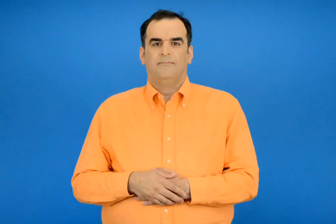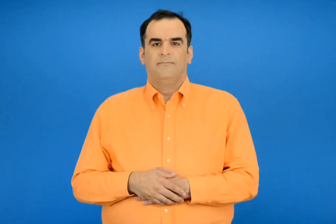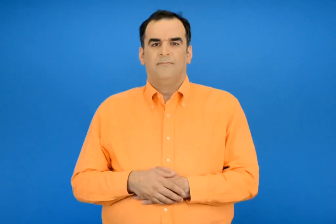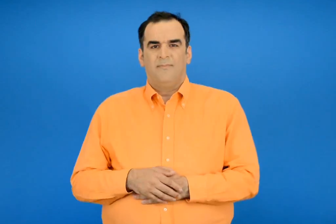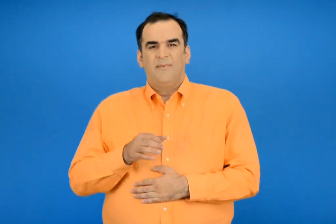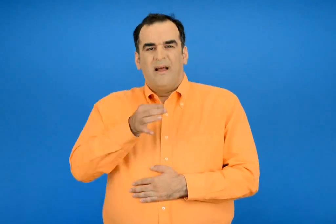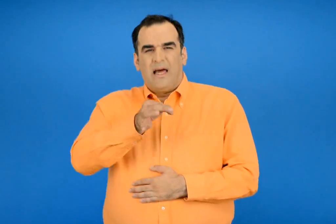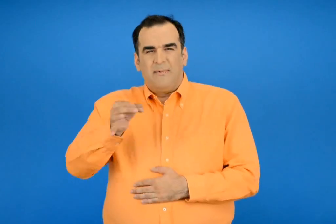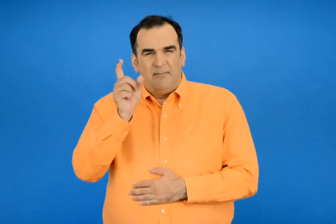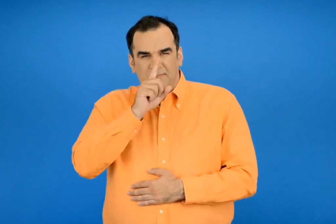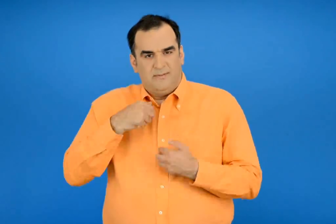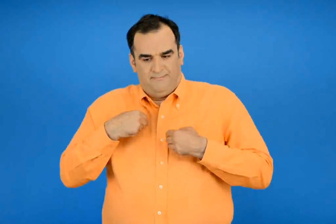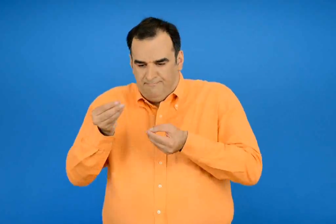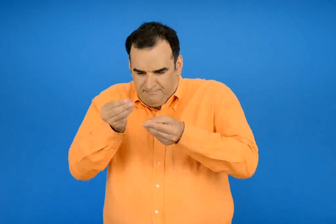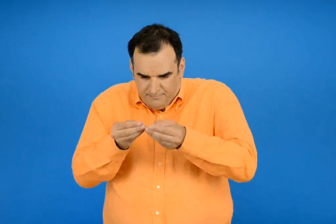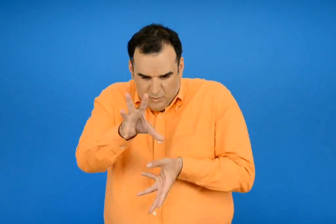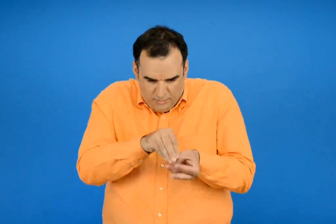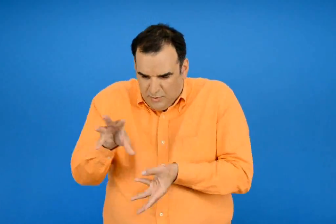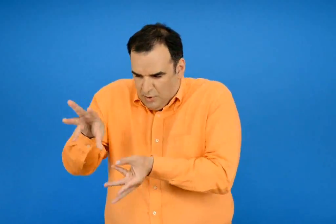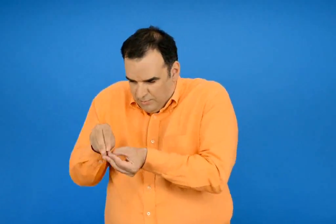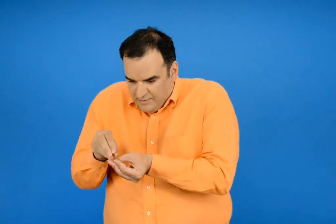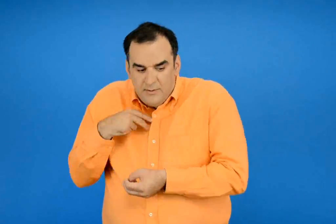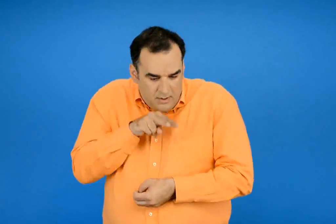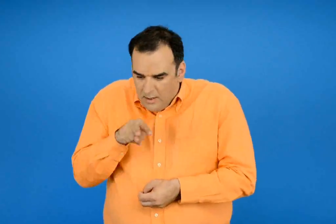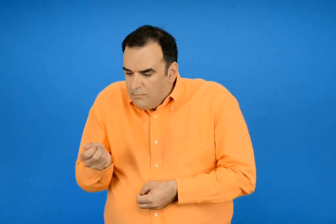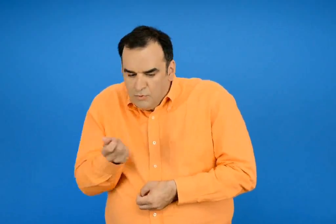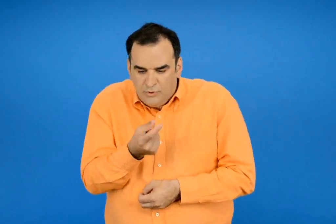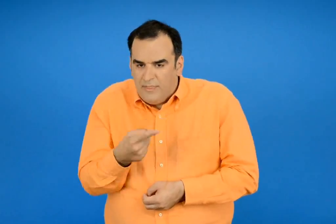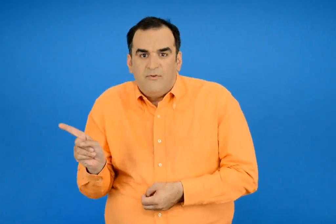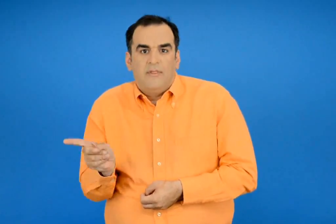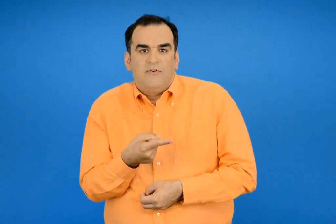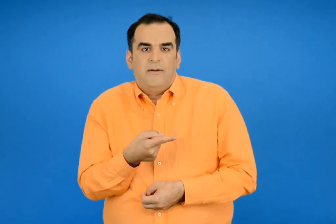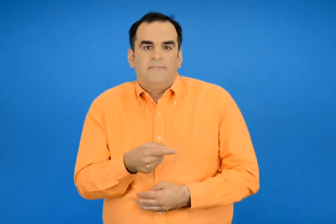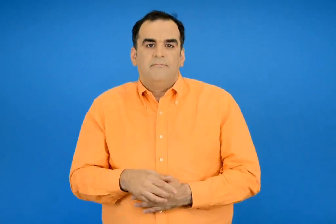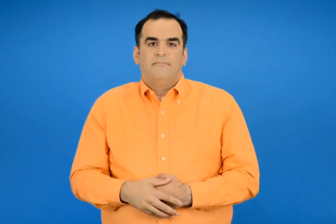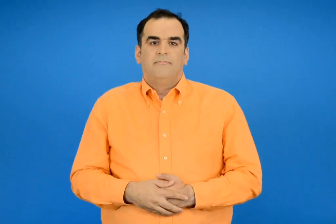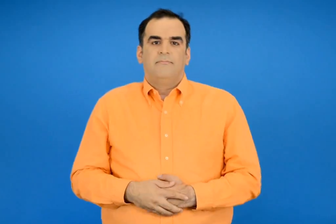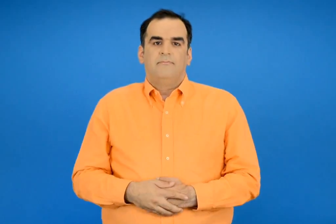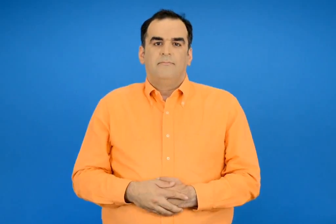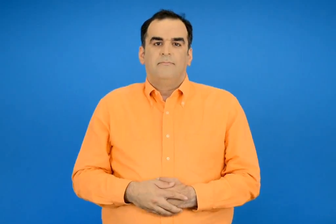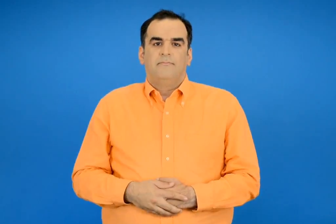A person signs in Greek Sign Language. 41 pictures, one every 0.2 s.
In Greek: χρησιμοποιώ τα ψεύτικα κέρματα του ευρώ και υπολογίζω πόση είναι η διαφορά στην τιμή
